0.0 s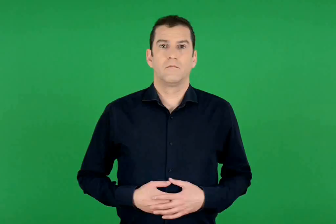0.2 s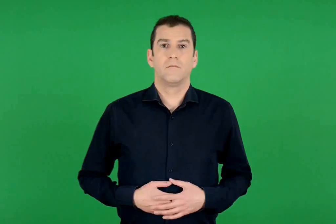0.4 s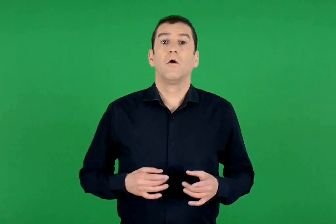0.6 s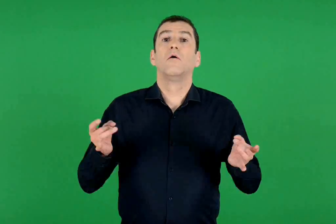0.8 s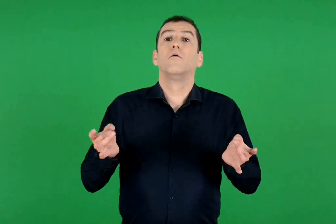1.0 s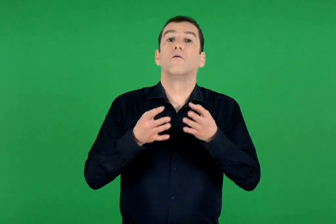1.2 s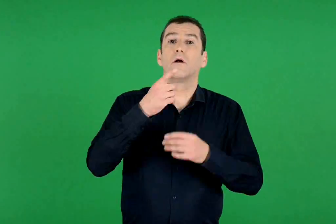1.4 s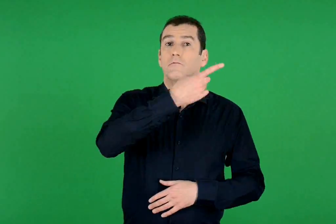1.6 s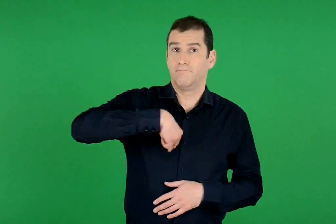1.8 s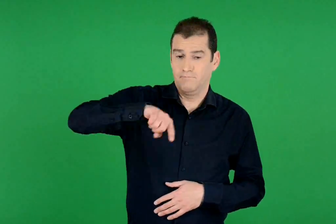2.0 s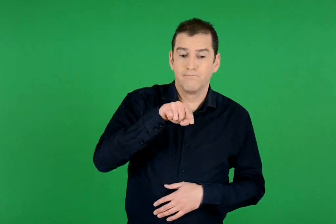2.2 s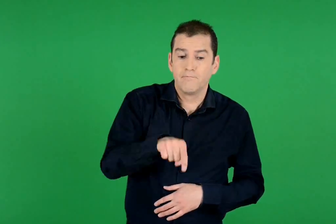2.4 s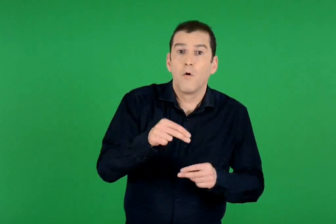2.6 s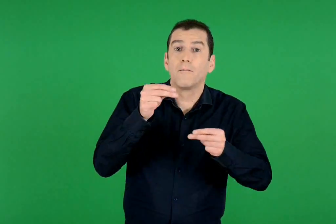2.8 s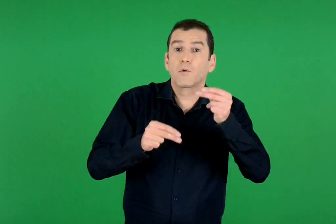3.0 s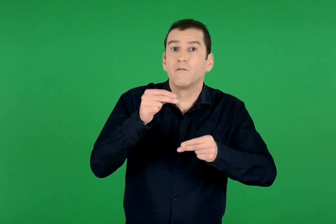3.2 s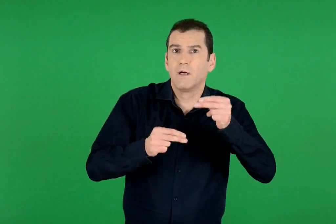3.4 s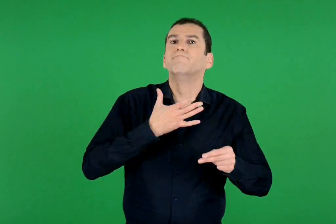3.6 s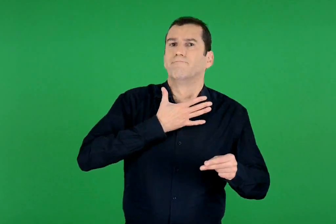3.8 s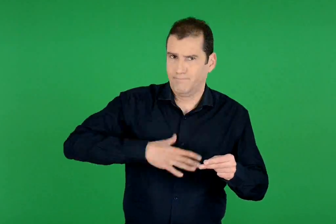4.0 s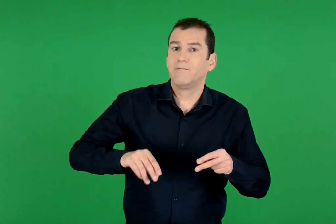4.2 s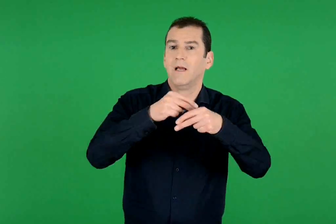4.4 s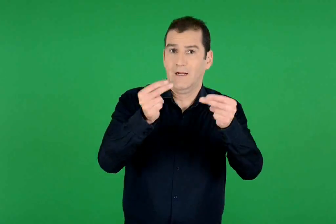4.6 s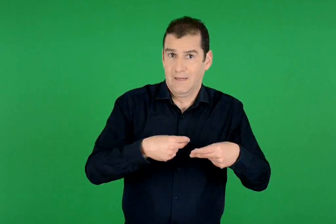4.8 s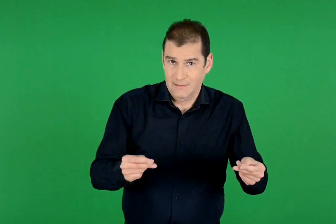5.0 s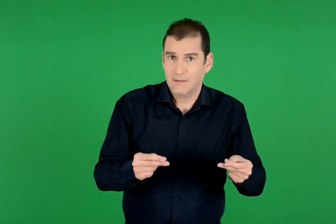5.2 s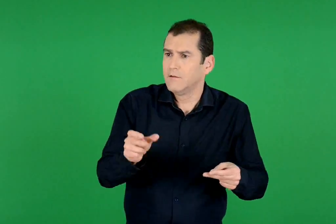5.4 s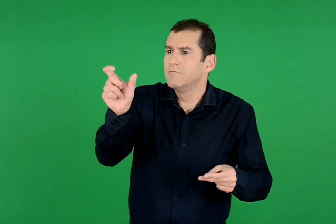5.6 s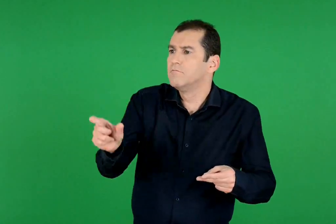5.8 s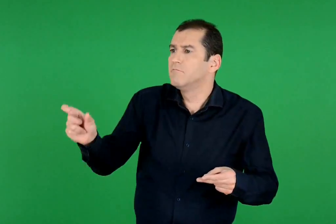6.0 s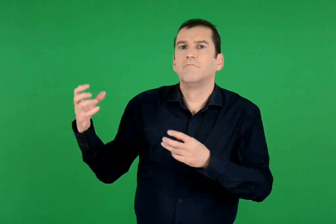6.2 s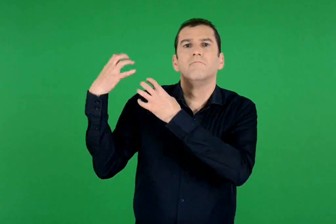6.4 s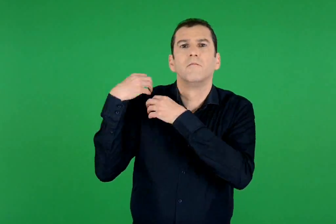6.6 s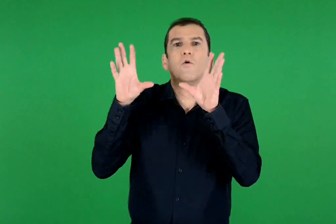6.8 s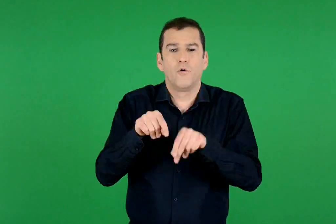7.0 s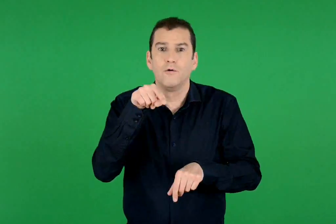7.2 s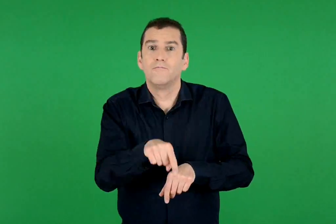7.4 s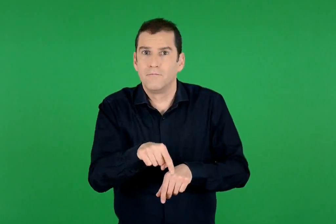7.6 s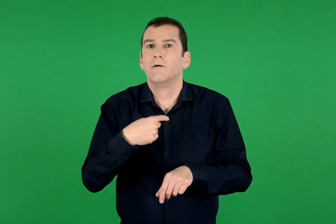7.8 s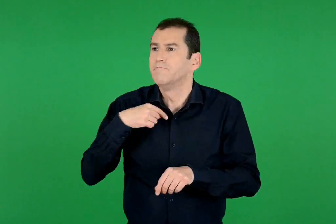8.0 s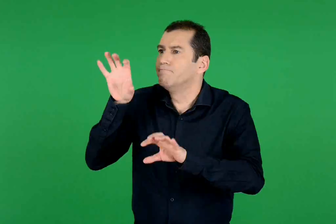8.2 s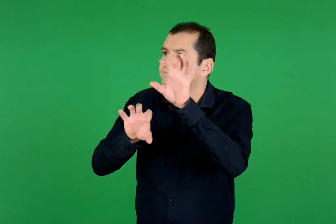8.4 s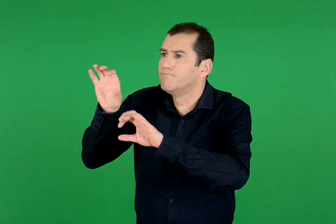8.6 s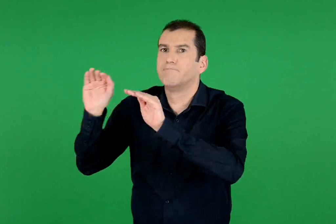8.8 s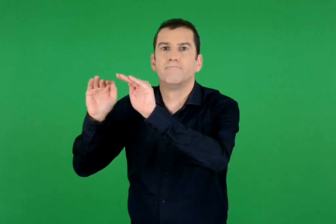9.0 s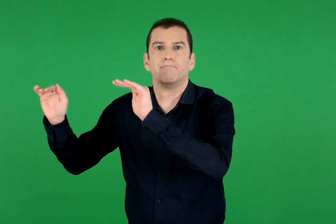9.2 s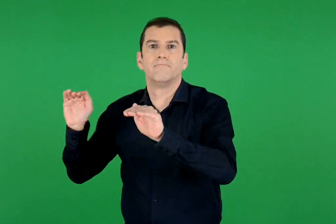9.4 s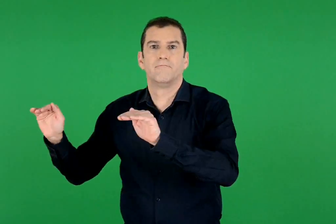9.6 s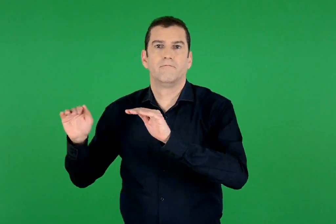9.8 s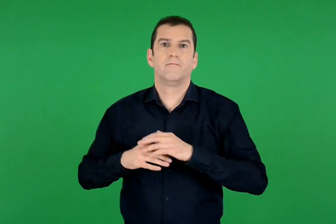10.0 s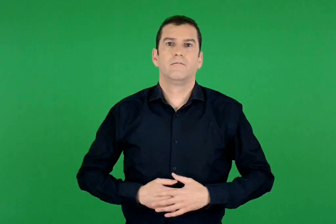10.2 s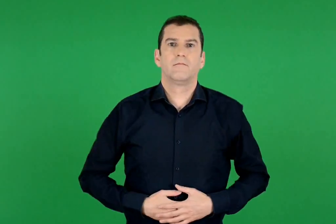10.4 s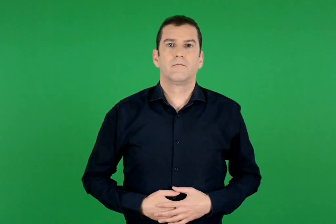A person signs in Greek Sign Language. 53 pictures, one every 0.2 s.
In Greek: όταν θέλουμε να λύσουμε κάποιο πρόβλημα , αναζητούμε τους ανθρώπους που είναι αρμόδιοι για αυτό
